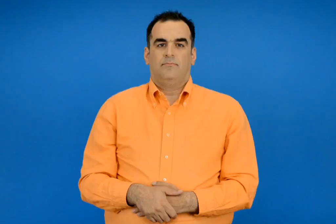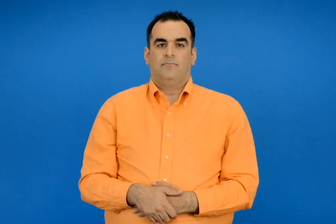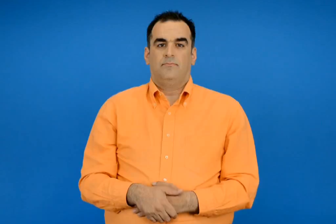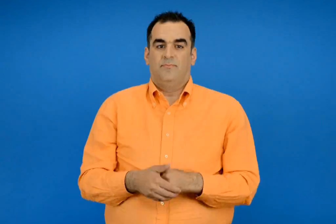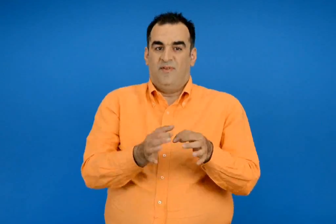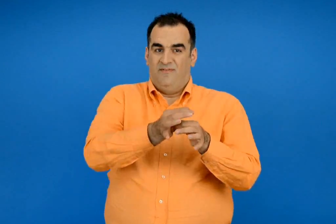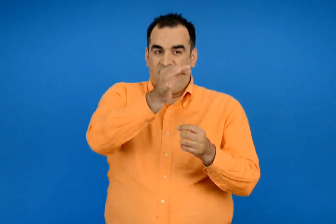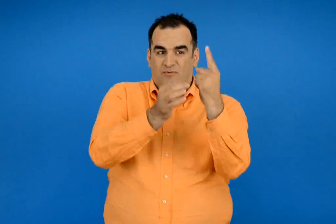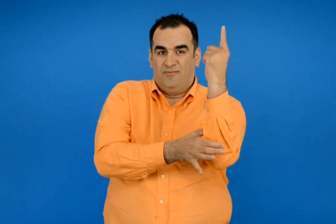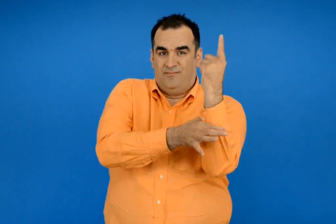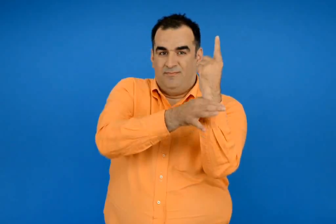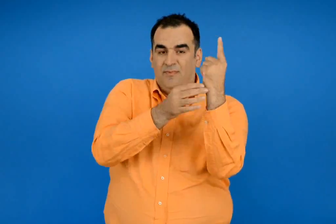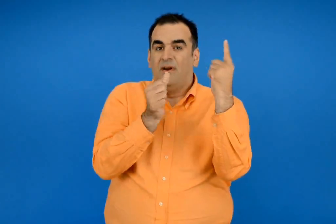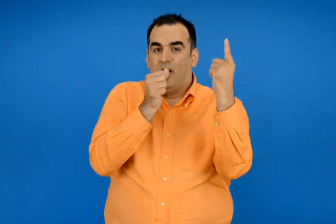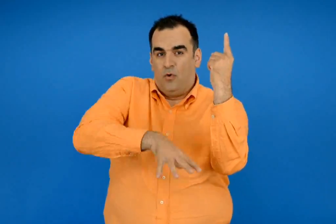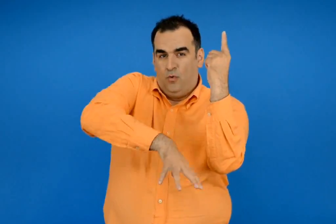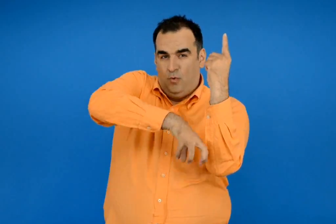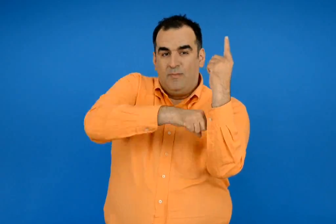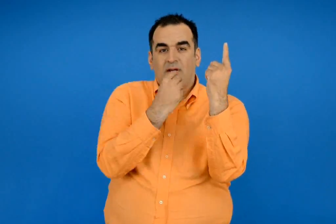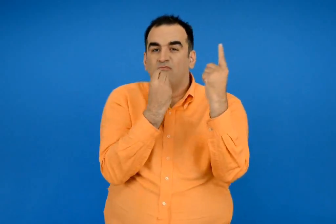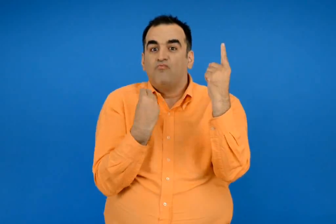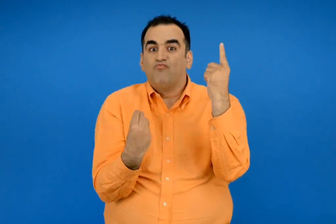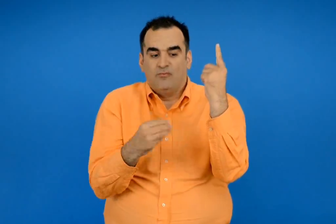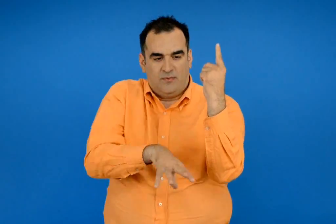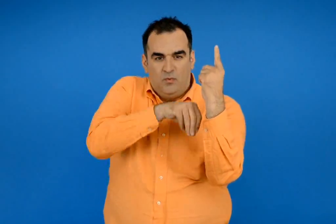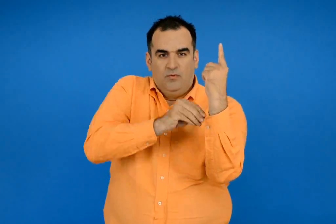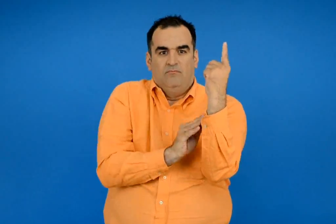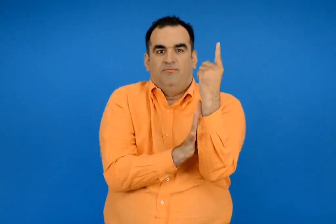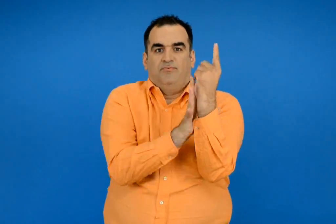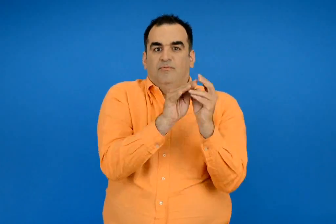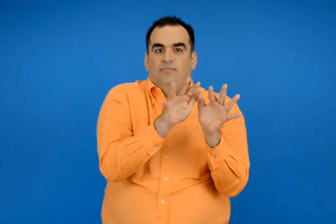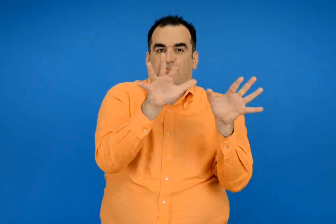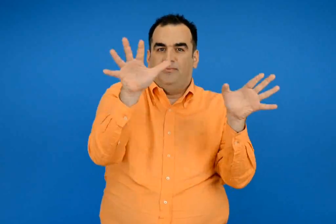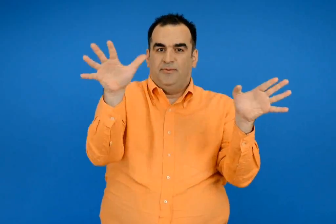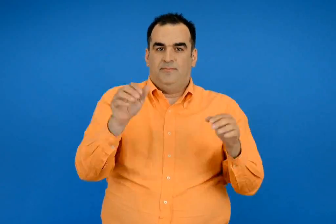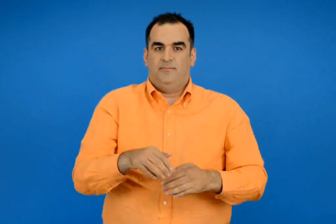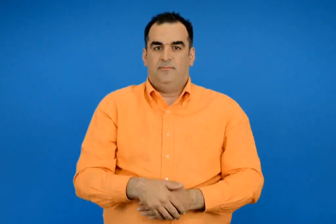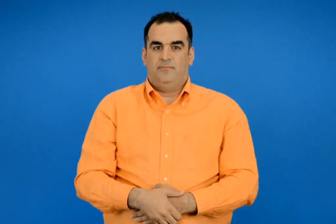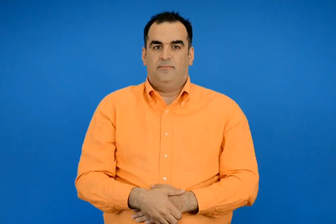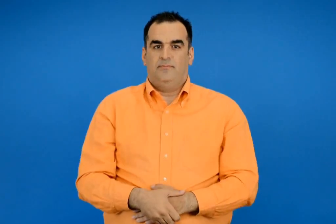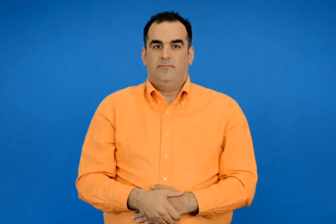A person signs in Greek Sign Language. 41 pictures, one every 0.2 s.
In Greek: ο βλαστός μεταφέρει το νερό και τις θρεπτικές ουσίες από τις ρίζες σε όλα τα μέρη του φυτού
